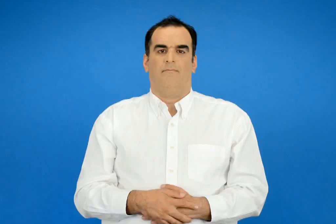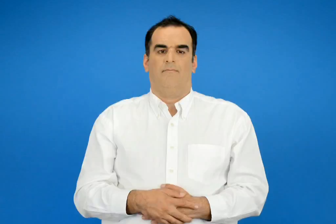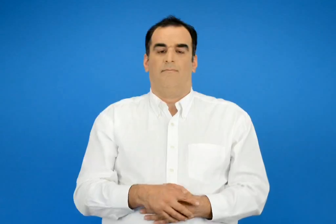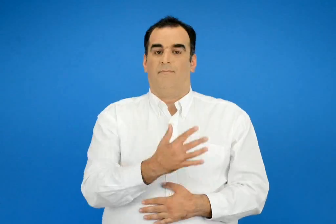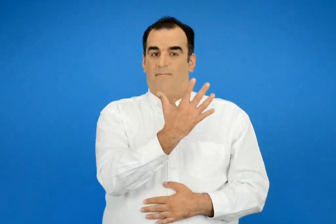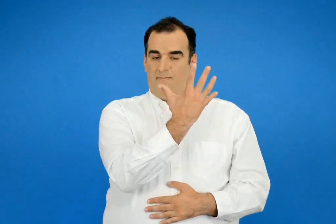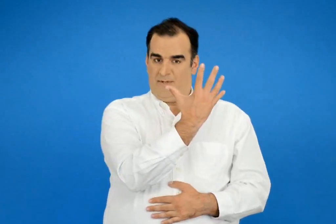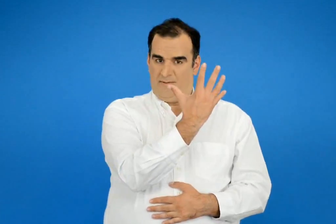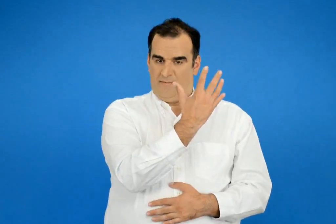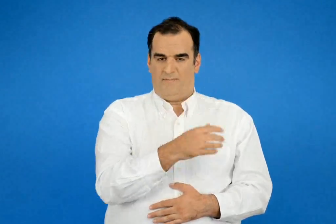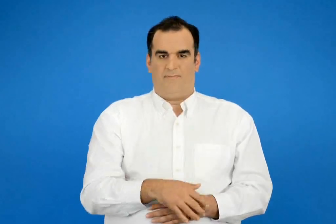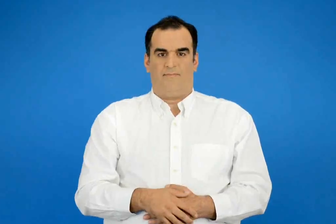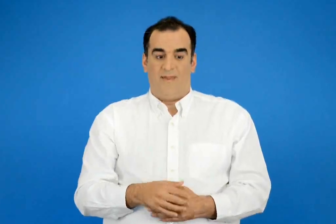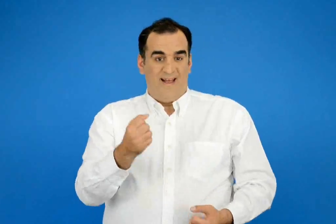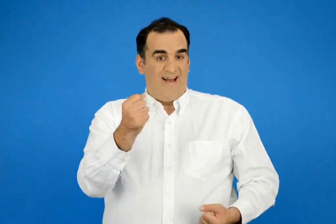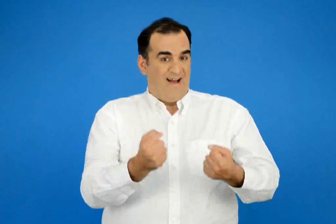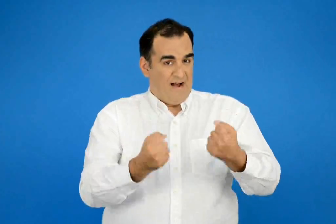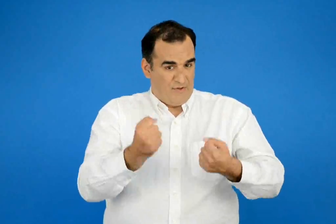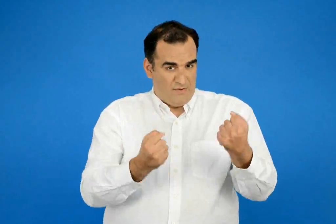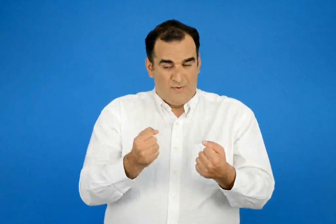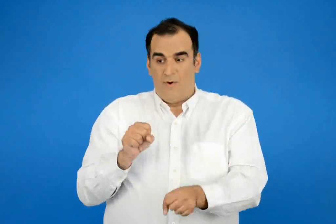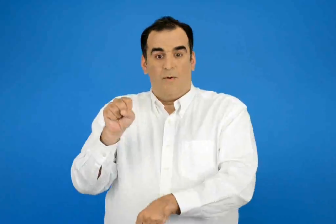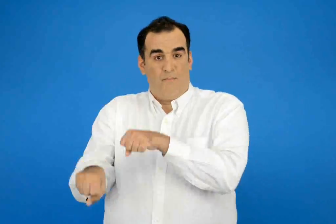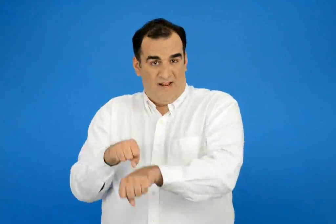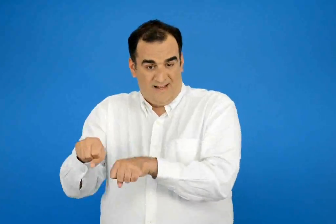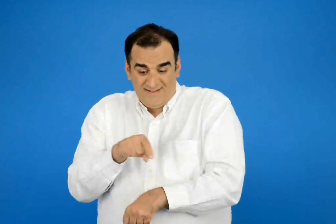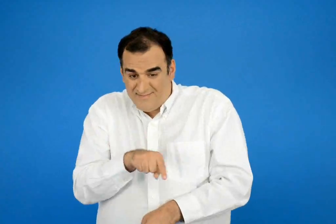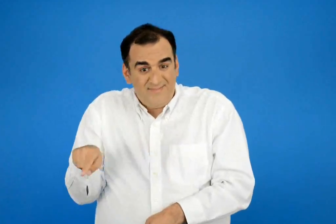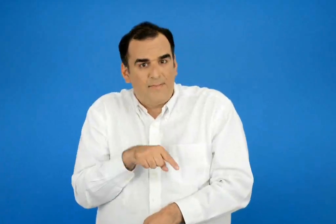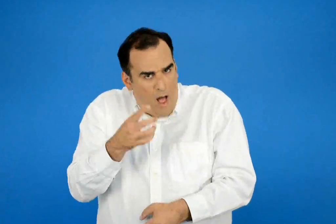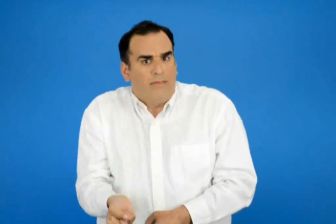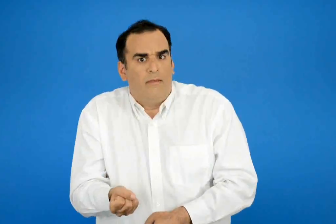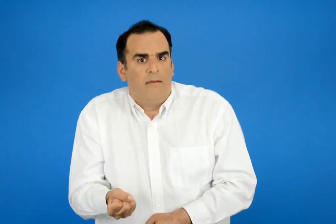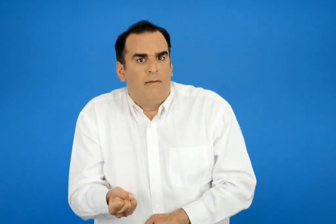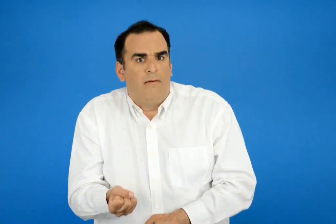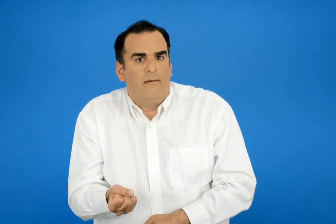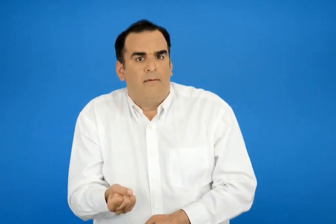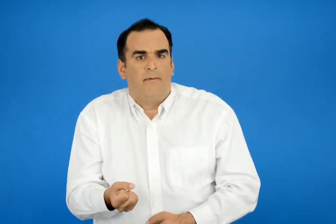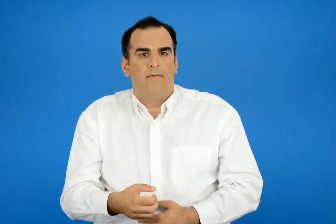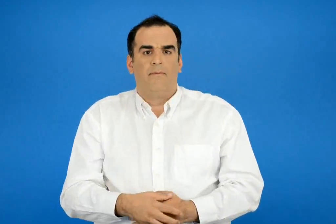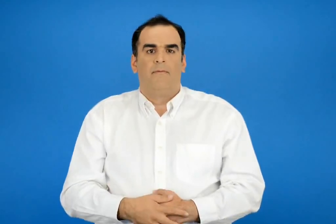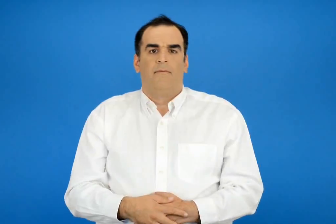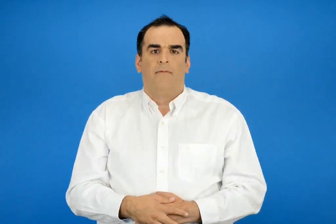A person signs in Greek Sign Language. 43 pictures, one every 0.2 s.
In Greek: 5 το έχουν τα αυτοκίνητα και τα ποδήλατα
